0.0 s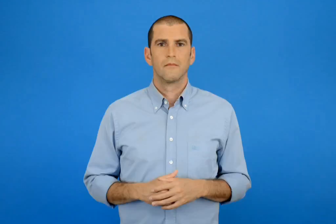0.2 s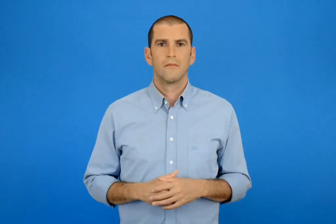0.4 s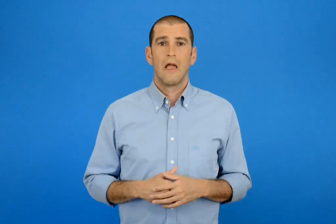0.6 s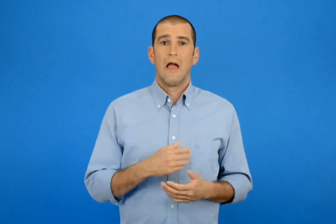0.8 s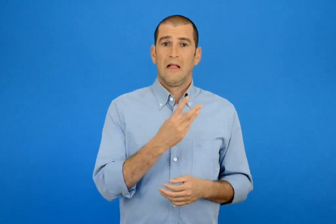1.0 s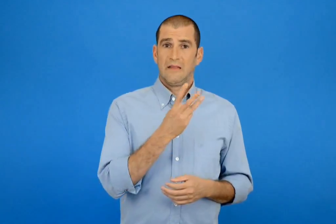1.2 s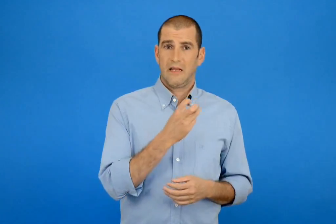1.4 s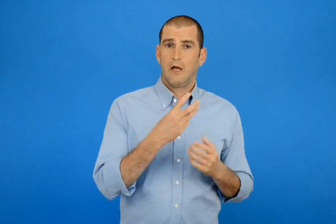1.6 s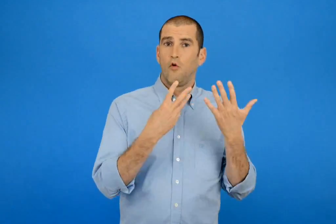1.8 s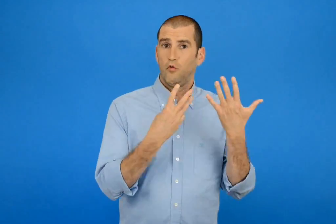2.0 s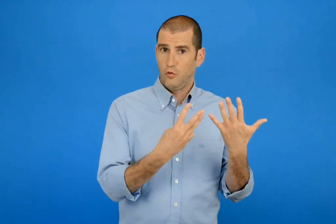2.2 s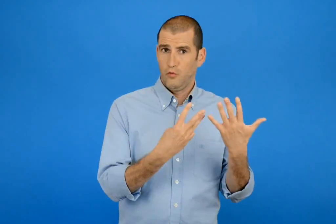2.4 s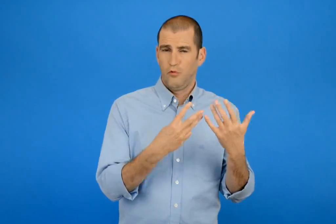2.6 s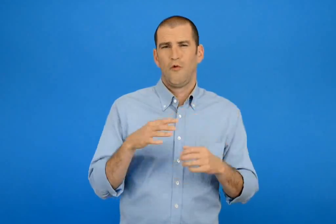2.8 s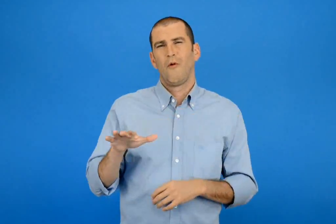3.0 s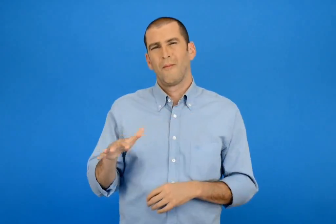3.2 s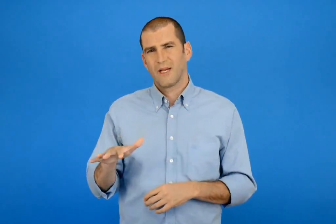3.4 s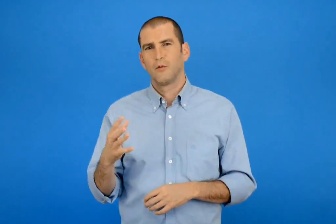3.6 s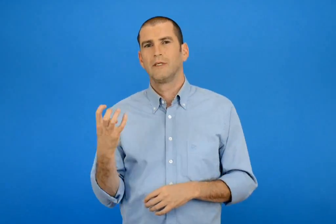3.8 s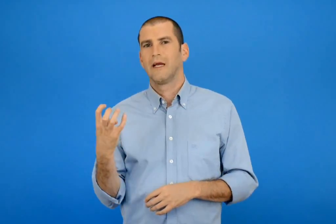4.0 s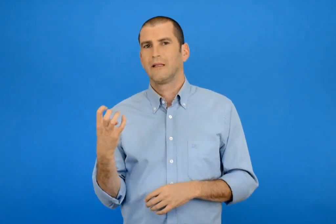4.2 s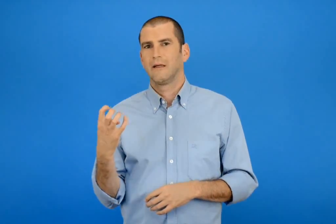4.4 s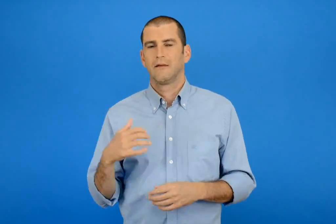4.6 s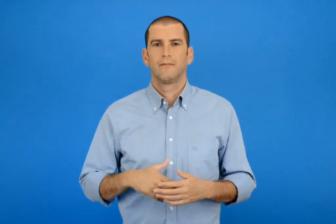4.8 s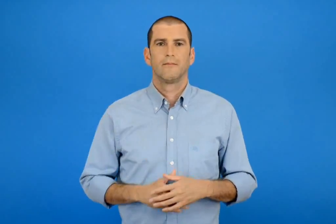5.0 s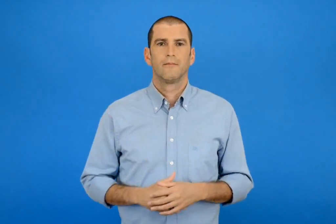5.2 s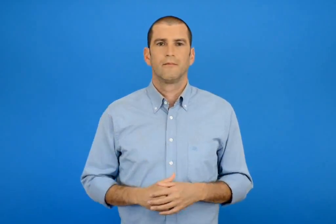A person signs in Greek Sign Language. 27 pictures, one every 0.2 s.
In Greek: 38 περίπου 40
